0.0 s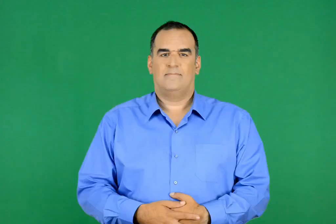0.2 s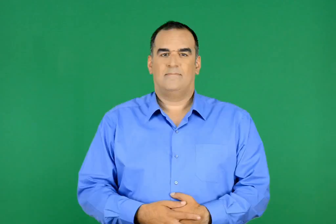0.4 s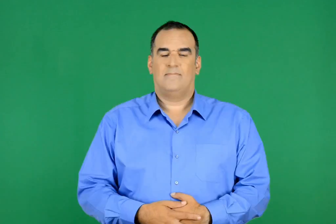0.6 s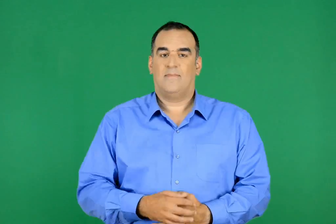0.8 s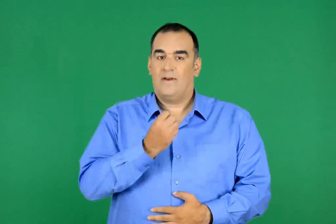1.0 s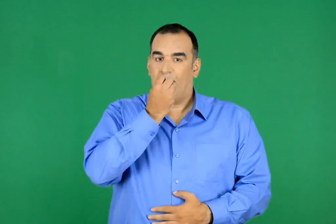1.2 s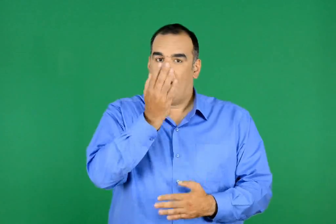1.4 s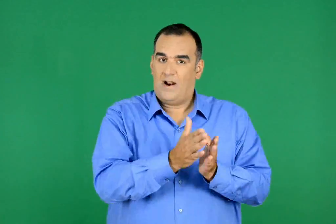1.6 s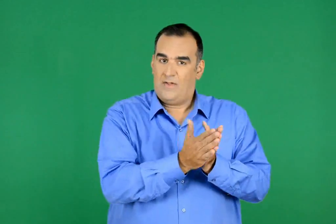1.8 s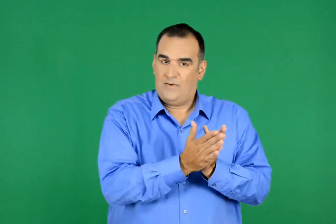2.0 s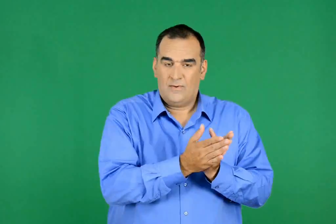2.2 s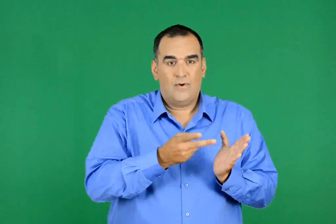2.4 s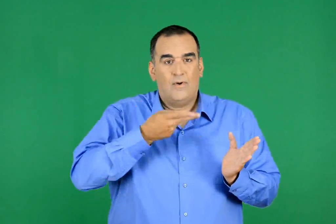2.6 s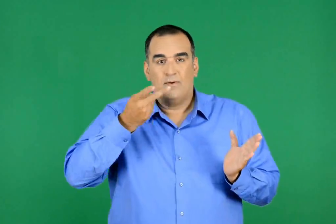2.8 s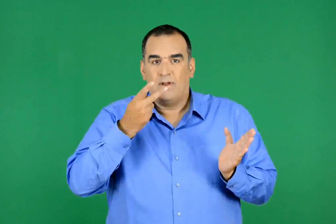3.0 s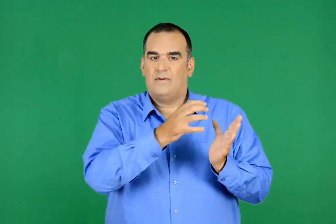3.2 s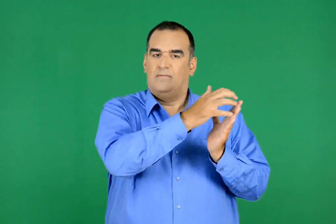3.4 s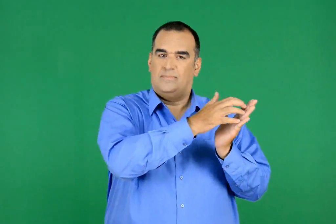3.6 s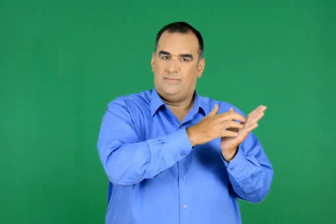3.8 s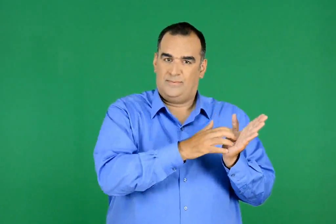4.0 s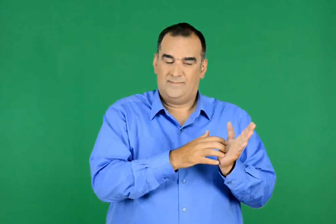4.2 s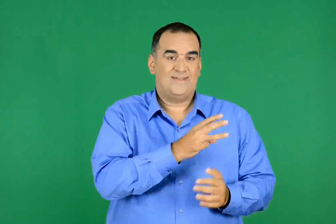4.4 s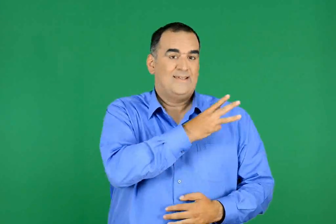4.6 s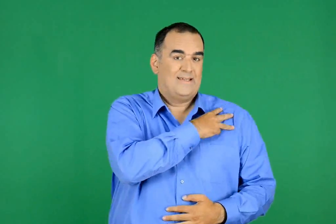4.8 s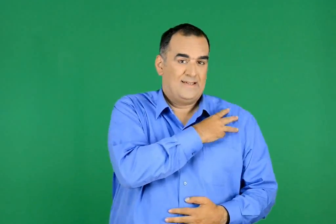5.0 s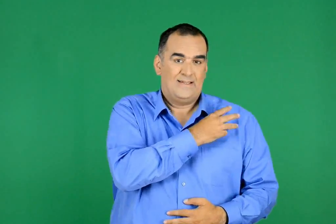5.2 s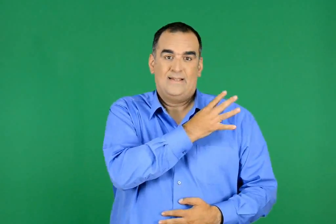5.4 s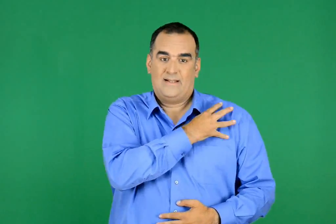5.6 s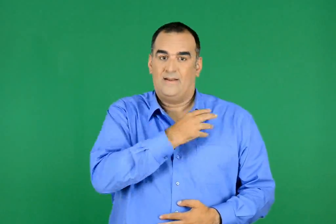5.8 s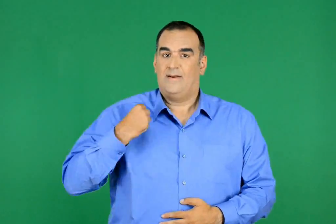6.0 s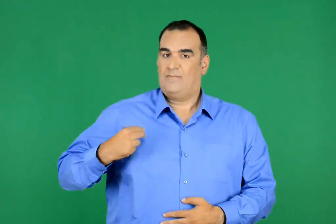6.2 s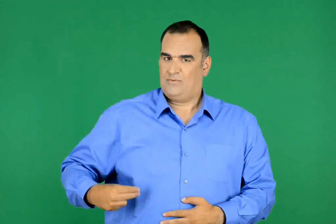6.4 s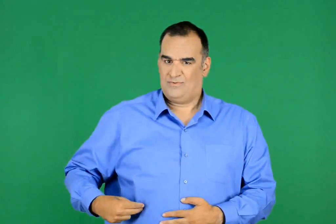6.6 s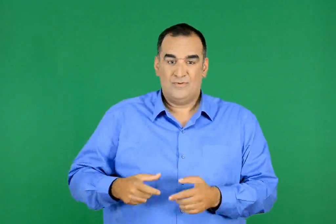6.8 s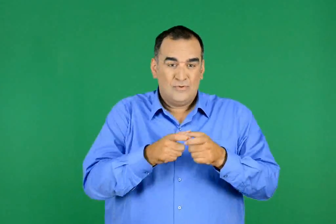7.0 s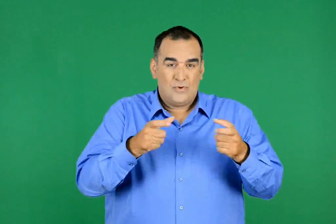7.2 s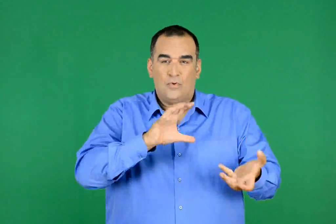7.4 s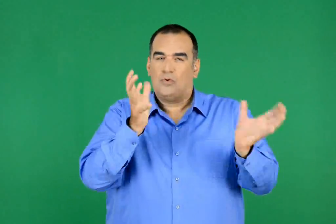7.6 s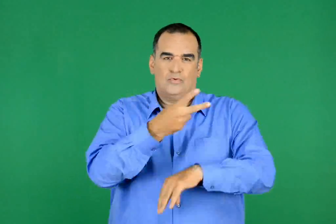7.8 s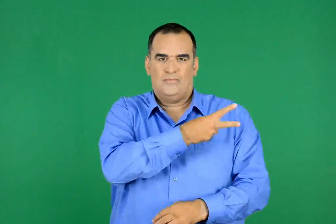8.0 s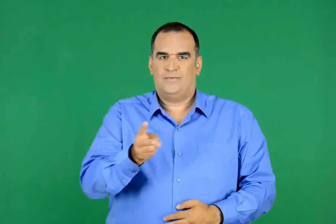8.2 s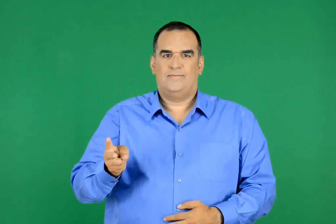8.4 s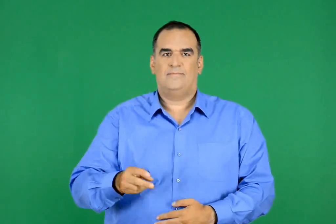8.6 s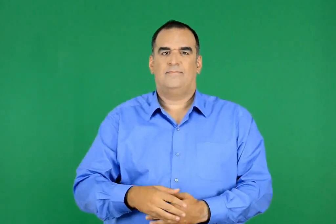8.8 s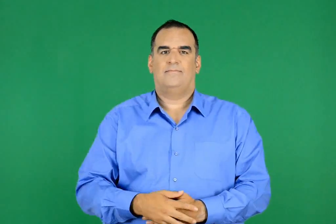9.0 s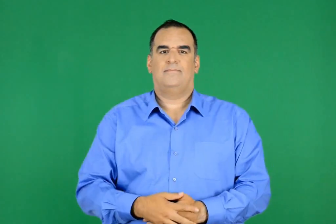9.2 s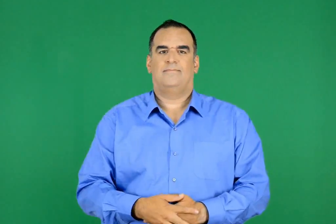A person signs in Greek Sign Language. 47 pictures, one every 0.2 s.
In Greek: ανθολόγιο λογοτεχνικών κειμένων γ και δ δημοτικού στο σκολειό του κόσμου
